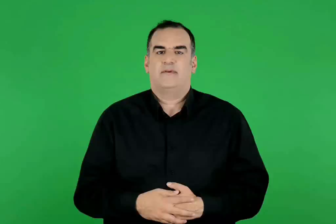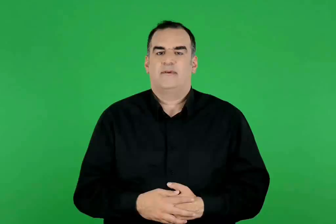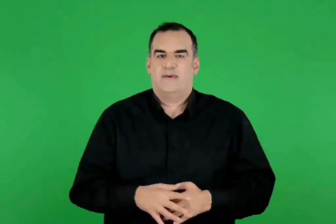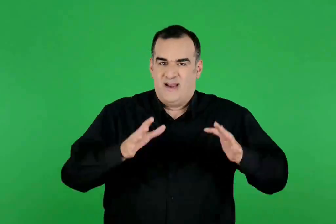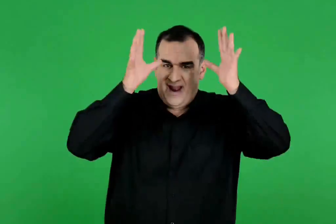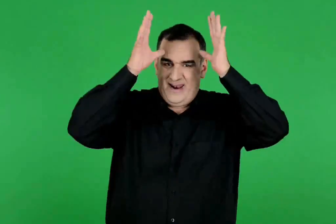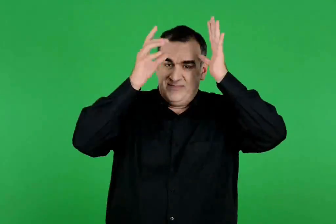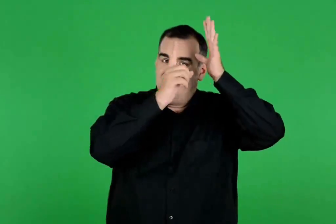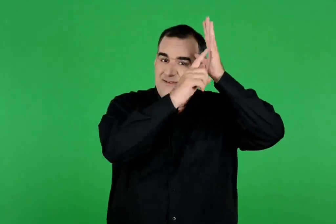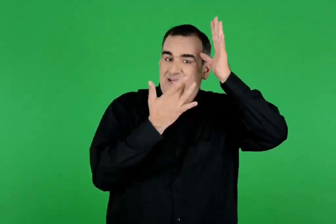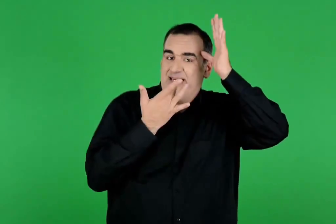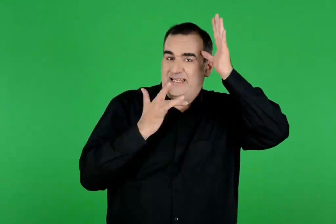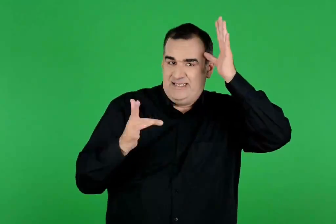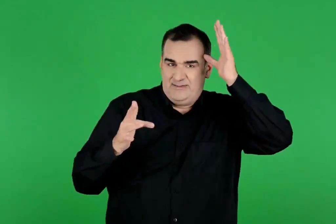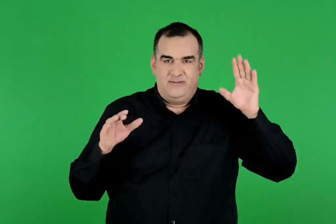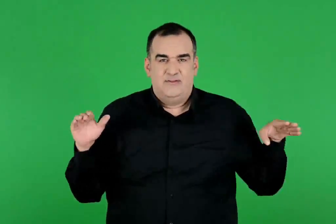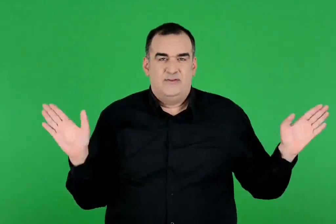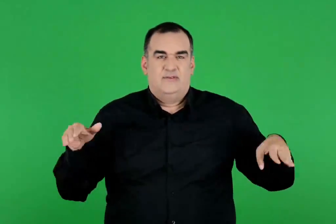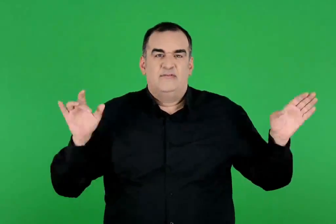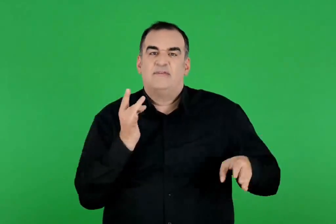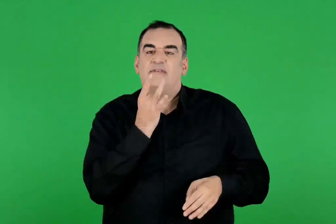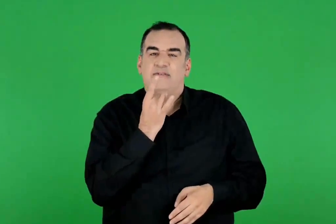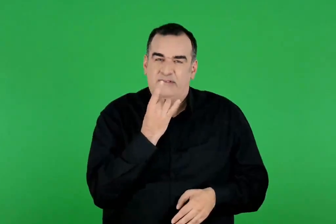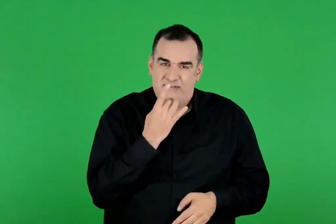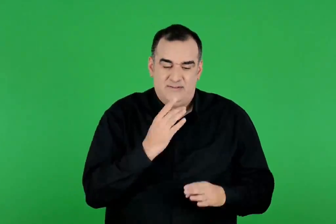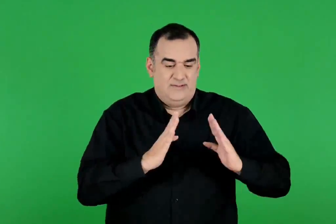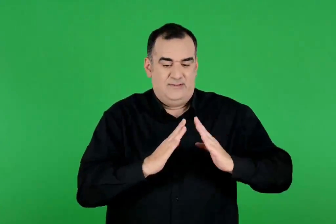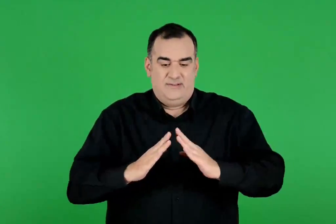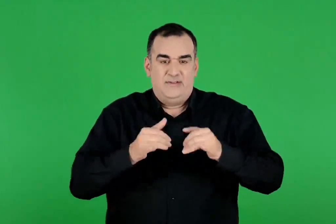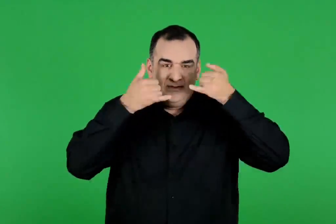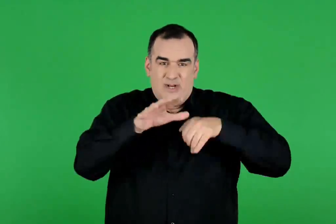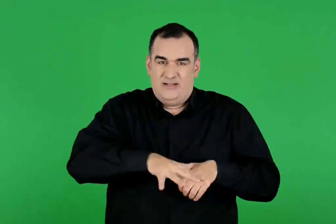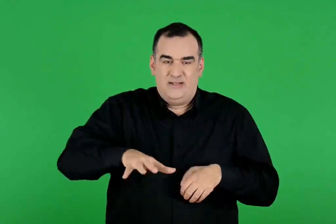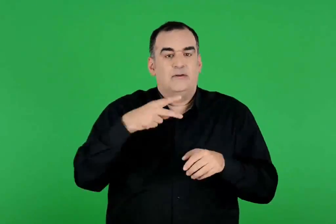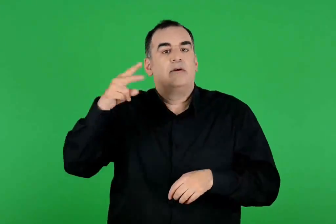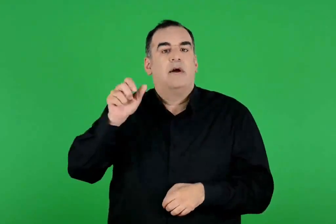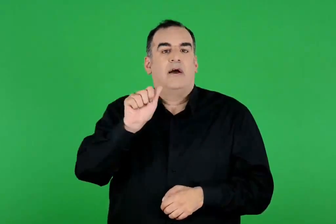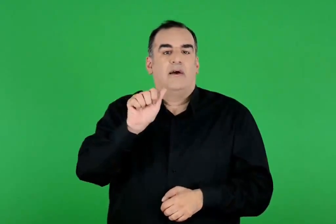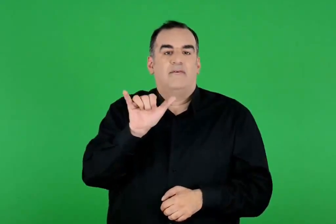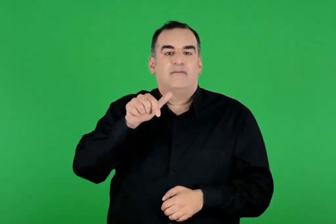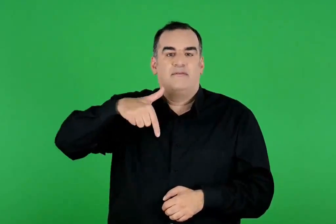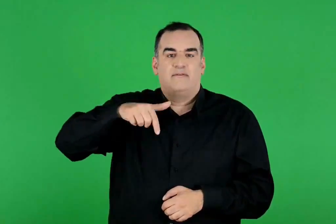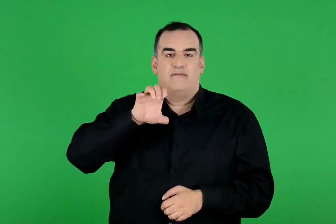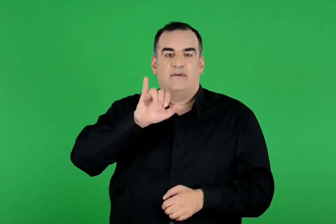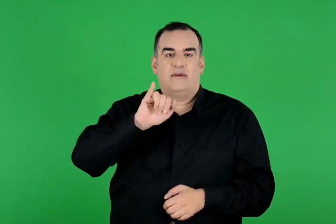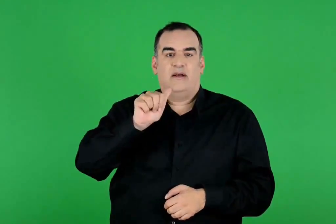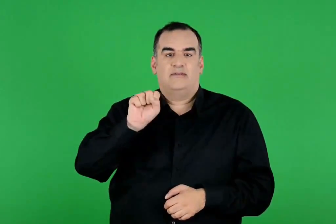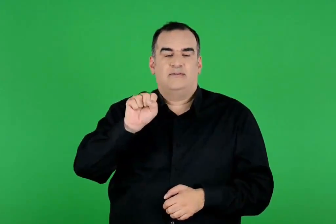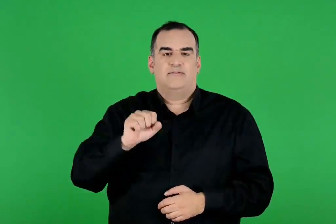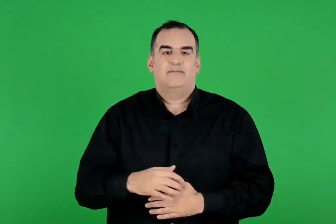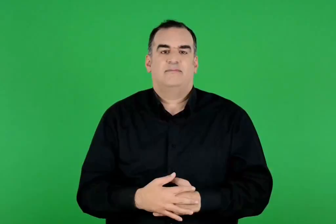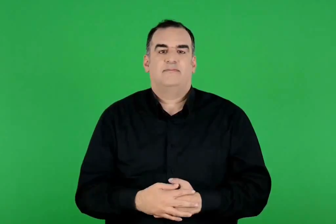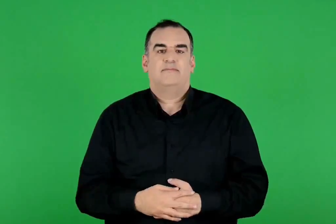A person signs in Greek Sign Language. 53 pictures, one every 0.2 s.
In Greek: το ελάφι με τα χρυσά κέρατα , οι στυμφαλίδες όρνιθες , οι στάβλοι του αυγεία
